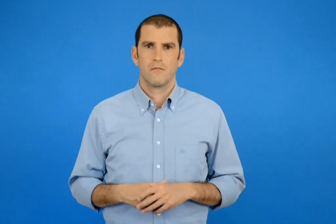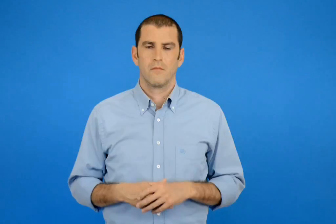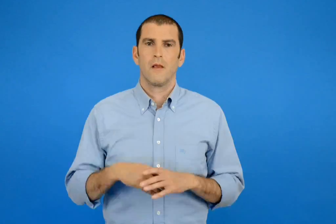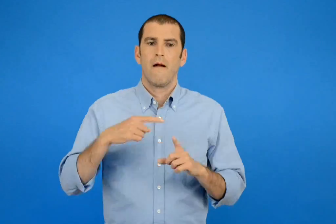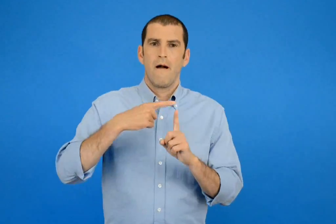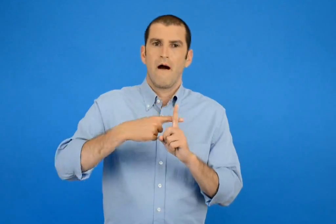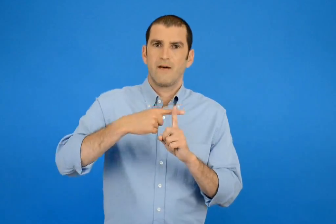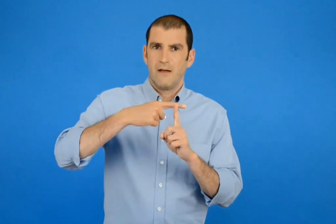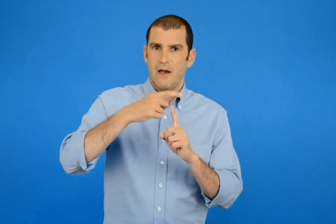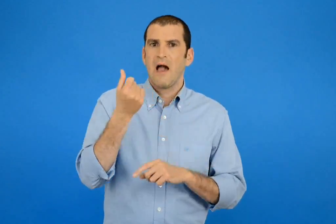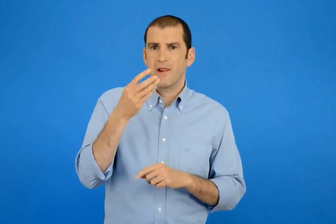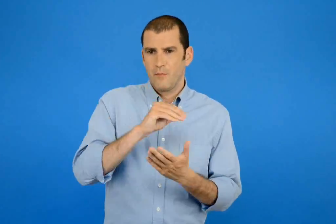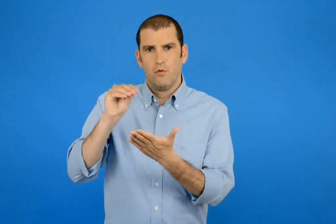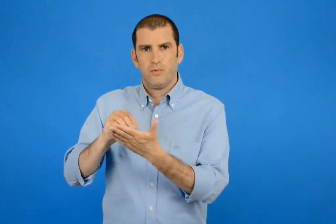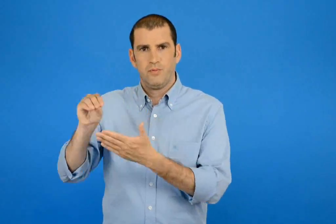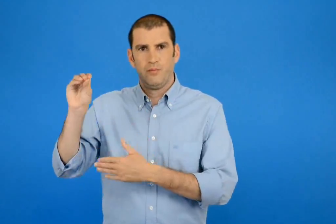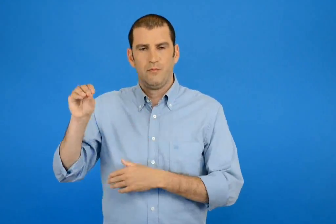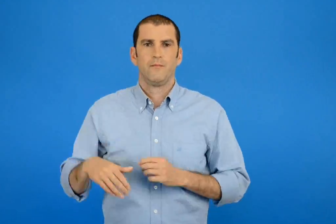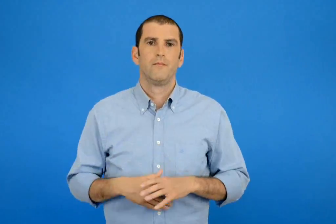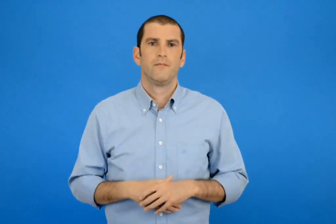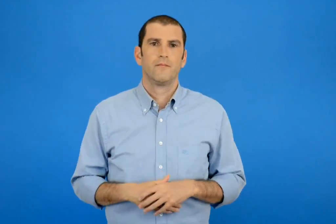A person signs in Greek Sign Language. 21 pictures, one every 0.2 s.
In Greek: τον δείχνω στον άβακα
